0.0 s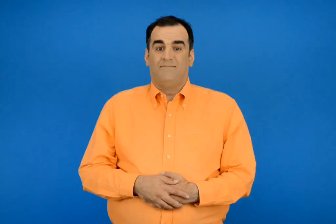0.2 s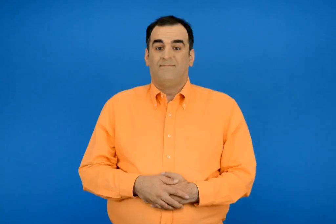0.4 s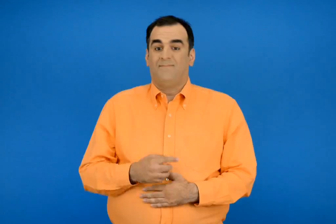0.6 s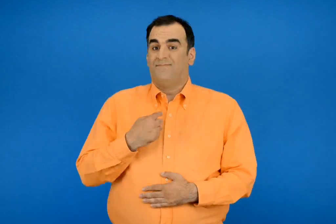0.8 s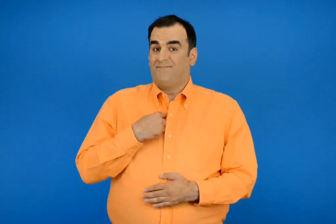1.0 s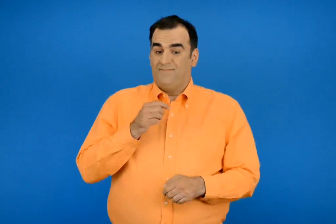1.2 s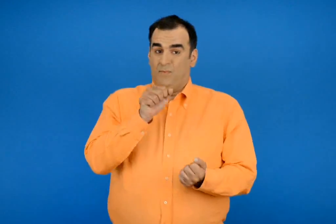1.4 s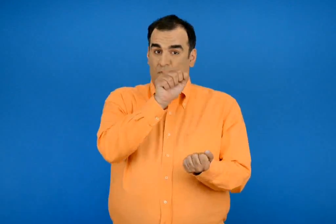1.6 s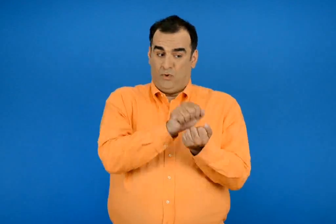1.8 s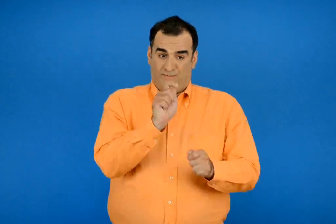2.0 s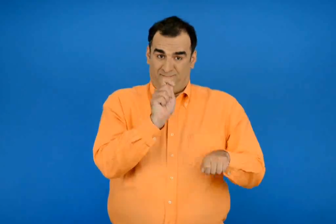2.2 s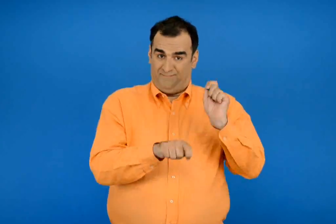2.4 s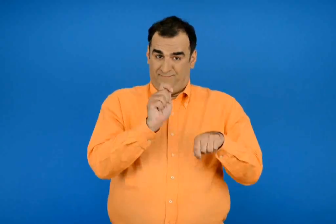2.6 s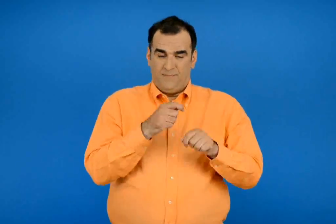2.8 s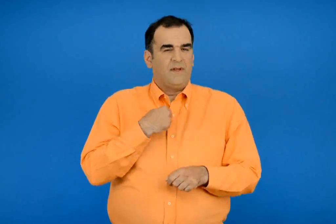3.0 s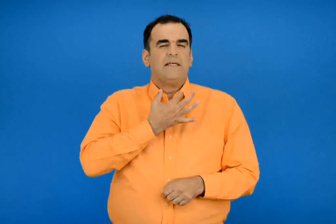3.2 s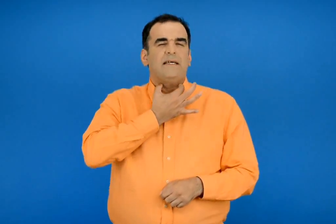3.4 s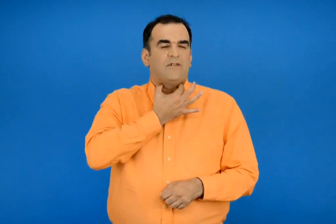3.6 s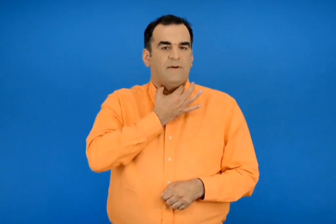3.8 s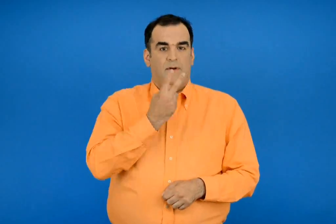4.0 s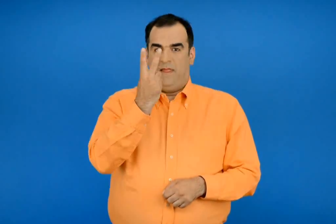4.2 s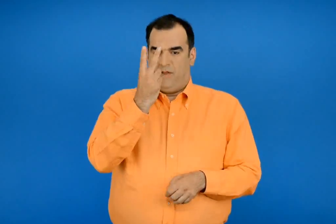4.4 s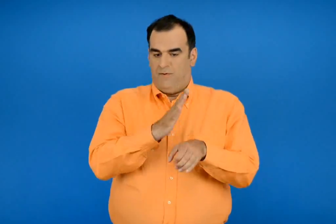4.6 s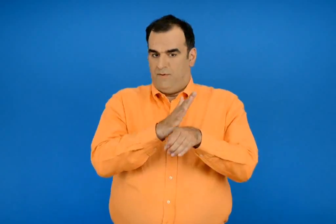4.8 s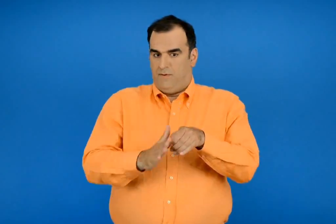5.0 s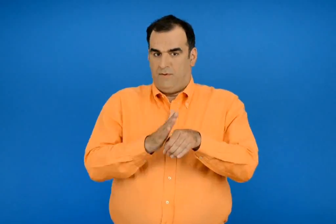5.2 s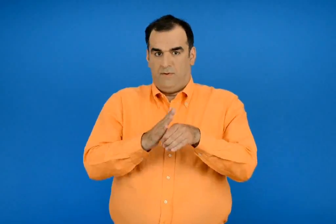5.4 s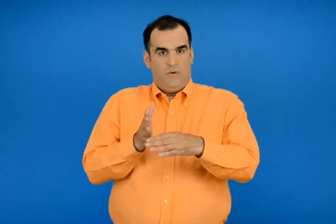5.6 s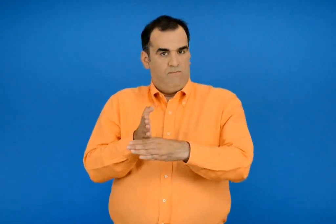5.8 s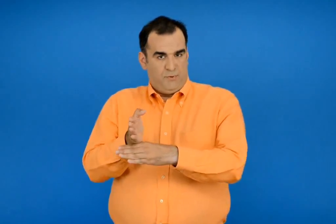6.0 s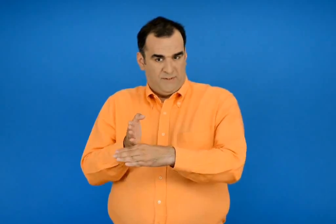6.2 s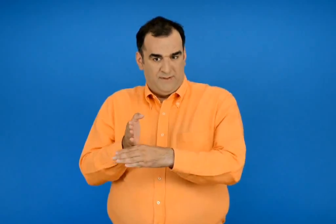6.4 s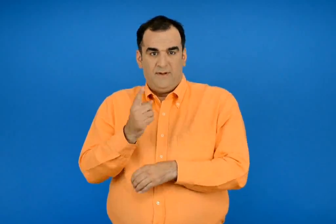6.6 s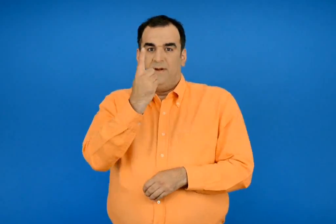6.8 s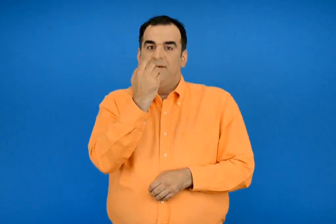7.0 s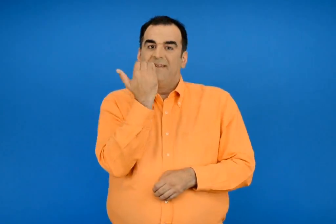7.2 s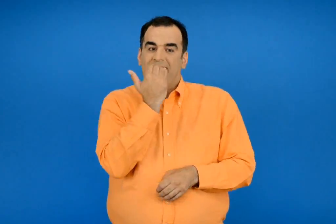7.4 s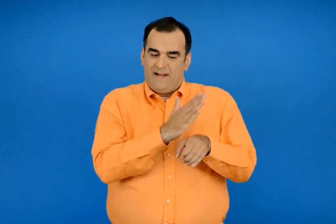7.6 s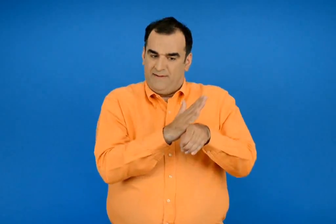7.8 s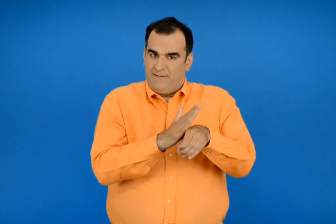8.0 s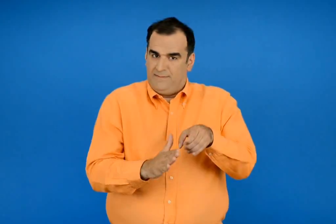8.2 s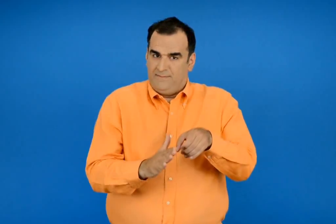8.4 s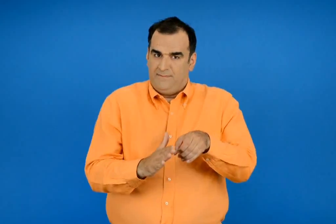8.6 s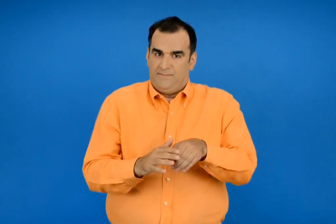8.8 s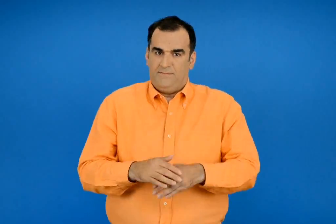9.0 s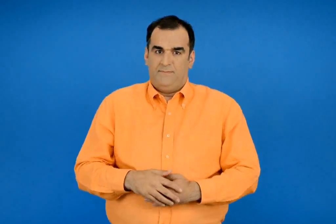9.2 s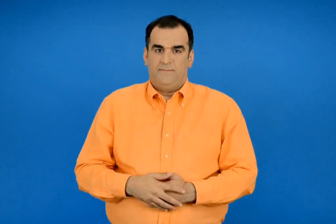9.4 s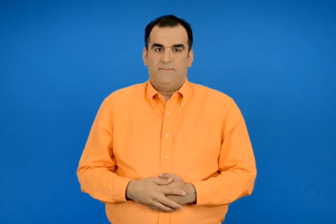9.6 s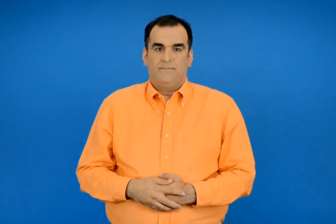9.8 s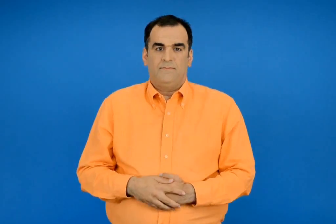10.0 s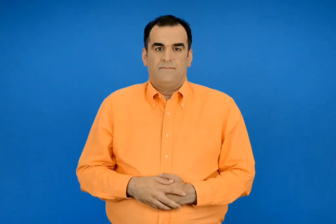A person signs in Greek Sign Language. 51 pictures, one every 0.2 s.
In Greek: για να φτιάξω ένα τοστ χρειάζομαι 2 φέτες ψωμί και 1 φέτα τυρί
